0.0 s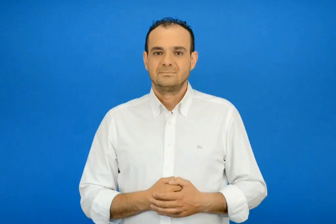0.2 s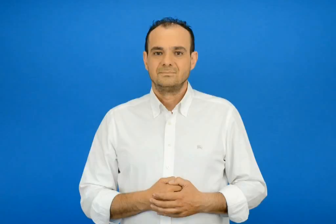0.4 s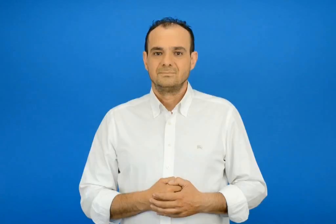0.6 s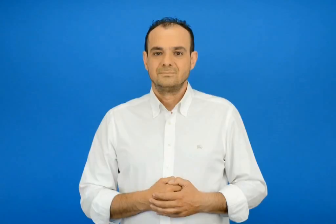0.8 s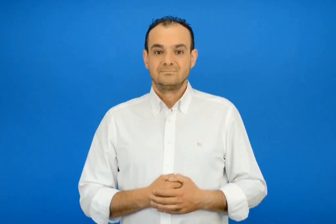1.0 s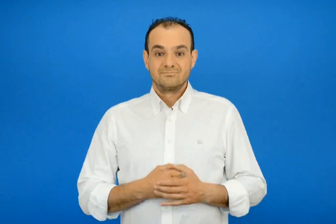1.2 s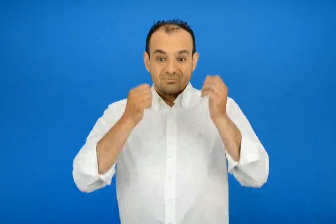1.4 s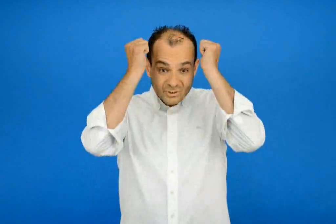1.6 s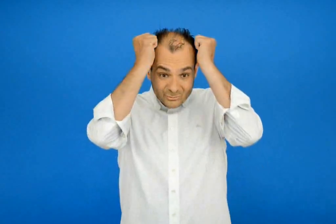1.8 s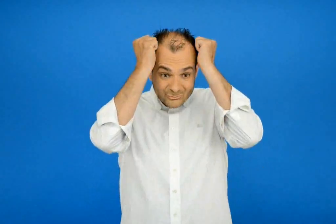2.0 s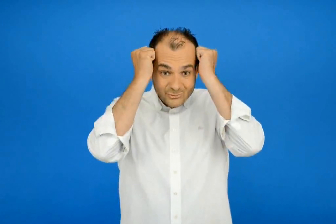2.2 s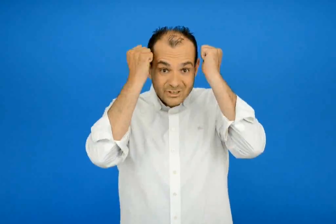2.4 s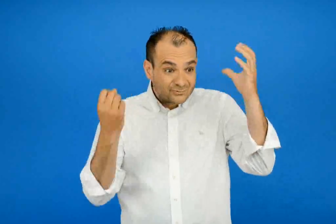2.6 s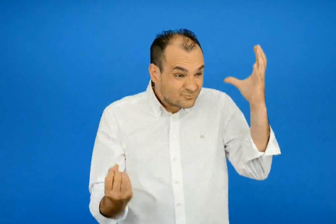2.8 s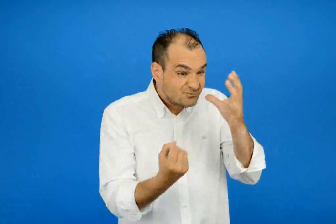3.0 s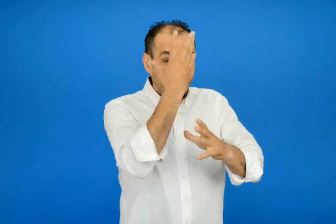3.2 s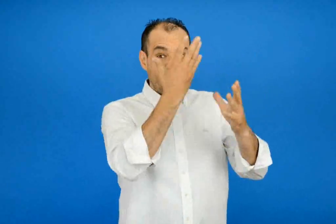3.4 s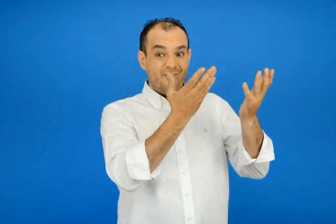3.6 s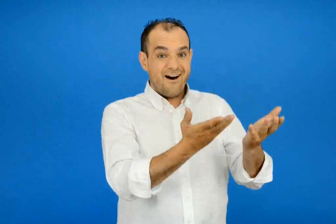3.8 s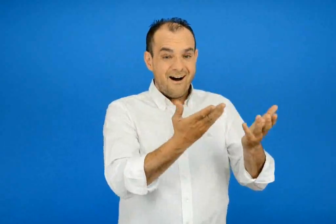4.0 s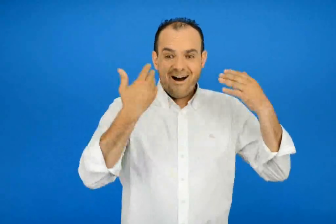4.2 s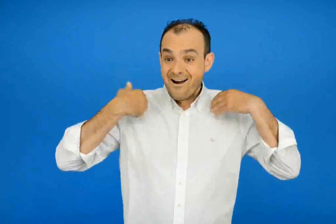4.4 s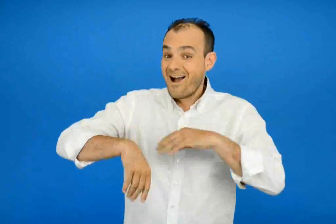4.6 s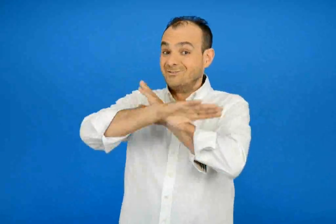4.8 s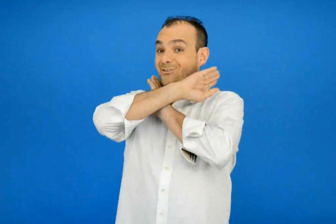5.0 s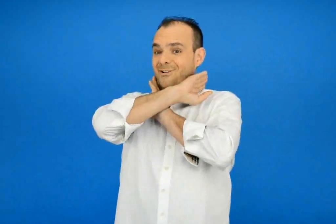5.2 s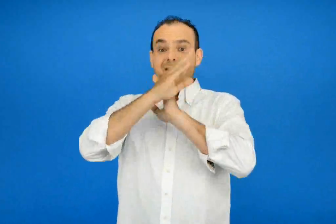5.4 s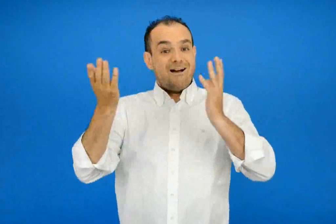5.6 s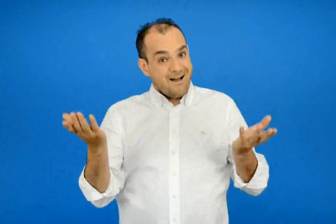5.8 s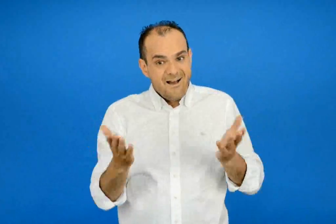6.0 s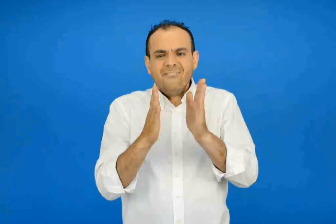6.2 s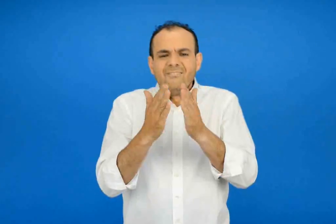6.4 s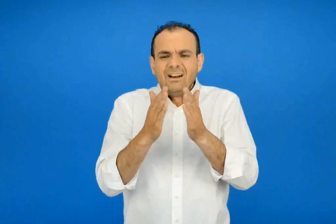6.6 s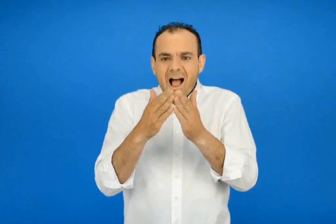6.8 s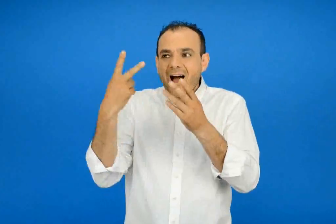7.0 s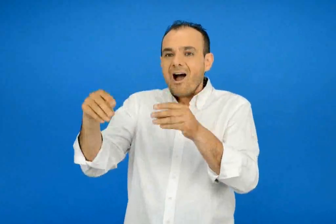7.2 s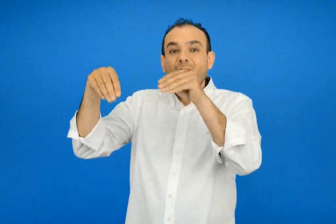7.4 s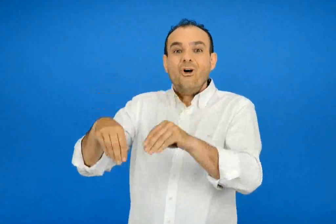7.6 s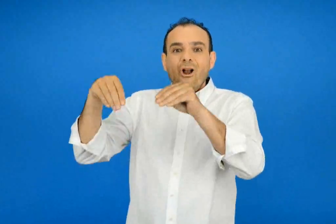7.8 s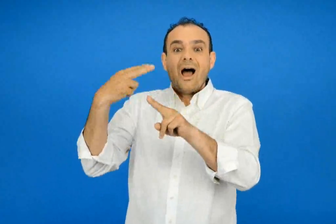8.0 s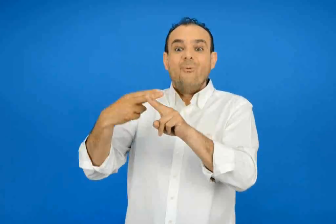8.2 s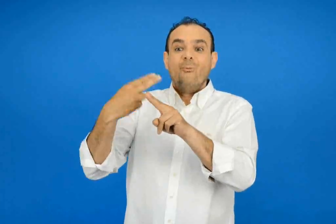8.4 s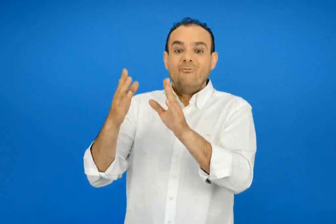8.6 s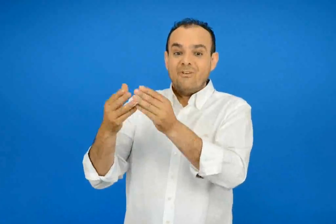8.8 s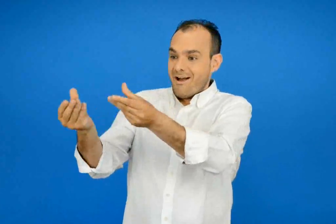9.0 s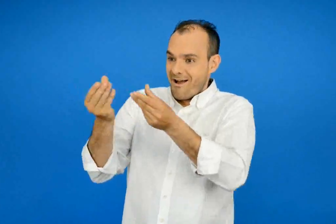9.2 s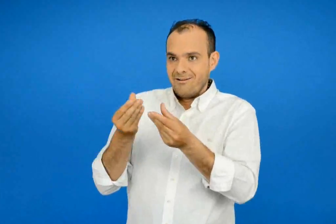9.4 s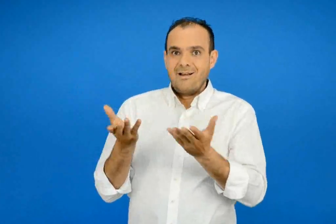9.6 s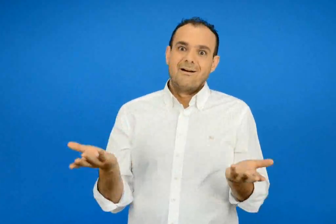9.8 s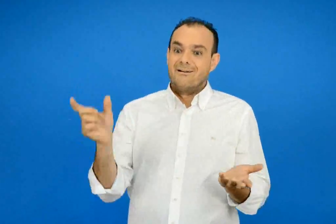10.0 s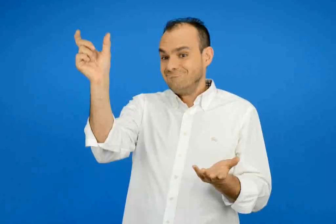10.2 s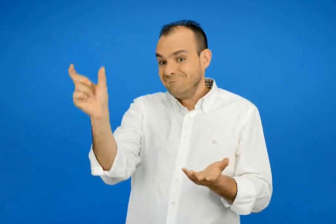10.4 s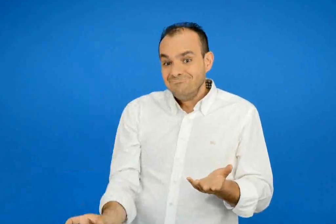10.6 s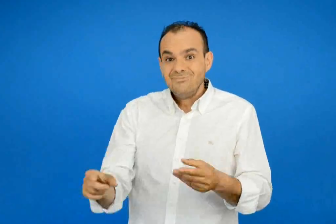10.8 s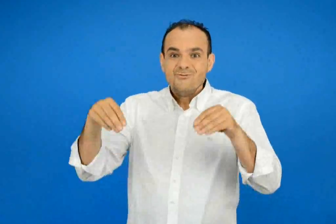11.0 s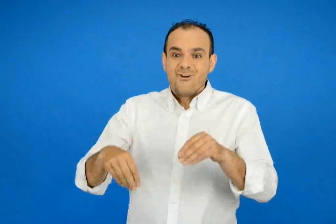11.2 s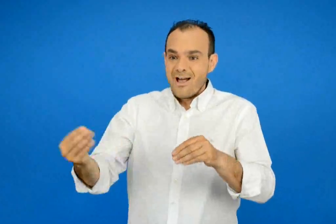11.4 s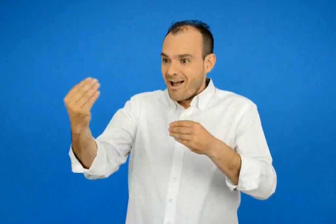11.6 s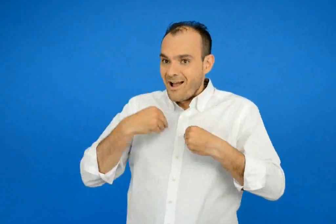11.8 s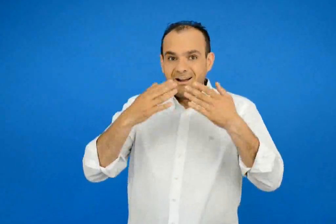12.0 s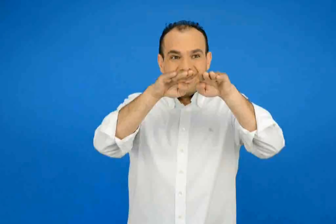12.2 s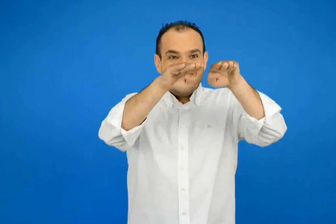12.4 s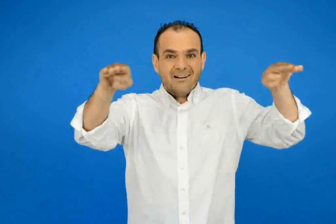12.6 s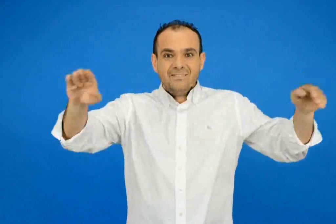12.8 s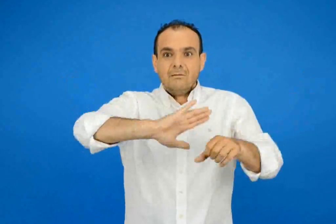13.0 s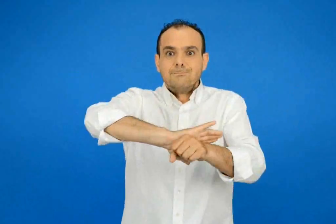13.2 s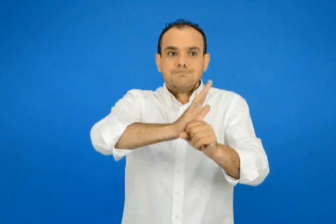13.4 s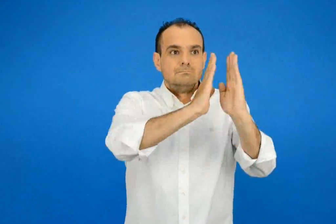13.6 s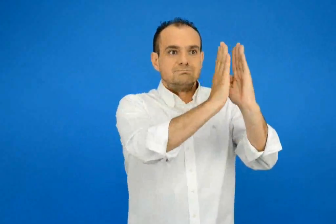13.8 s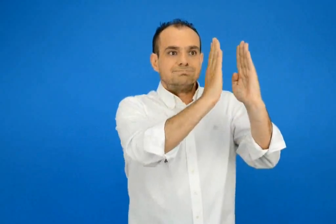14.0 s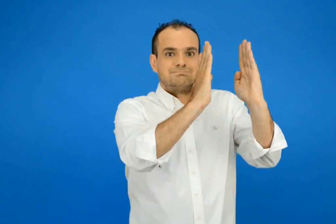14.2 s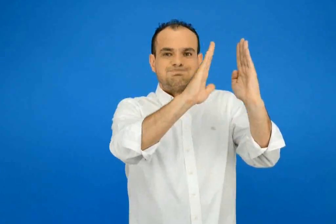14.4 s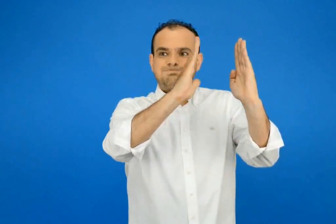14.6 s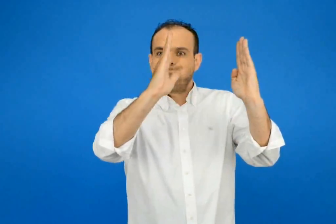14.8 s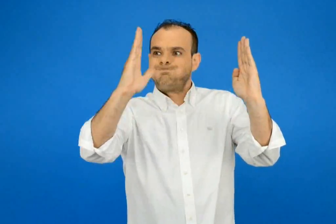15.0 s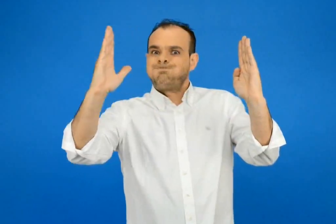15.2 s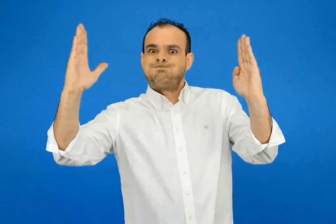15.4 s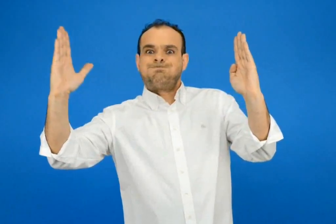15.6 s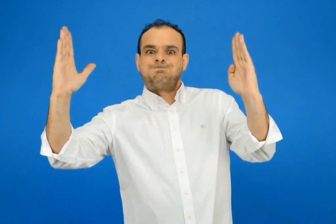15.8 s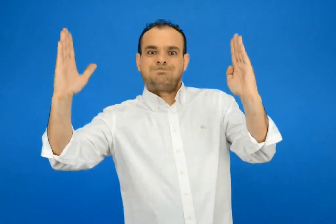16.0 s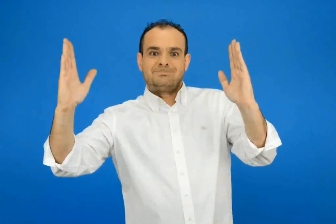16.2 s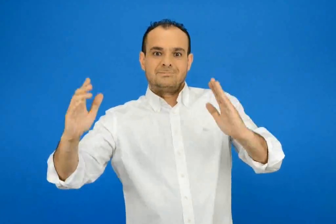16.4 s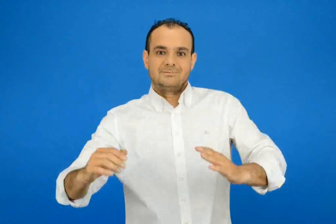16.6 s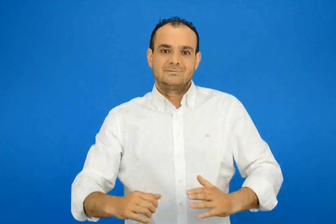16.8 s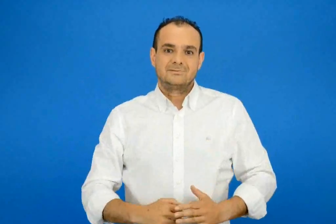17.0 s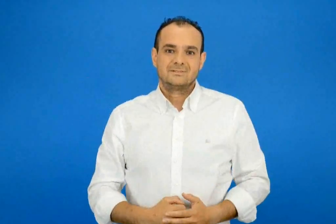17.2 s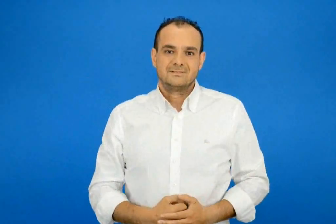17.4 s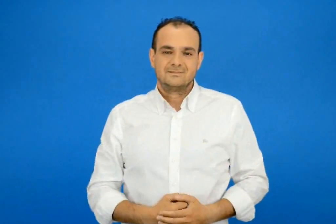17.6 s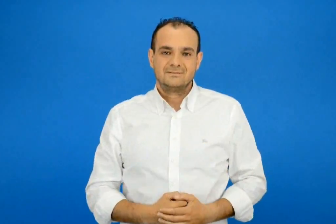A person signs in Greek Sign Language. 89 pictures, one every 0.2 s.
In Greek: καινούριο σκουφί και κασκο λεπτο και φυσικά τα απαραίτητα βιβλία της νονάς αχ αυτή η νονά κοντεύει να της γεμίσει τα ράφια
